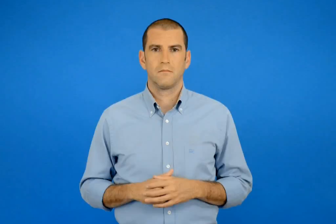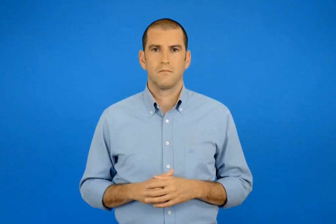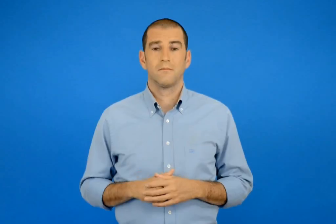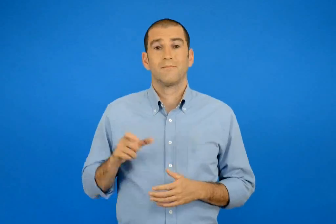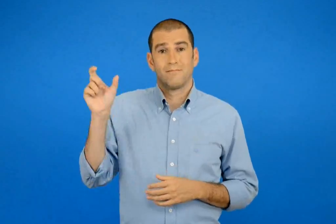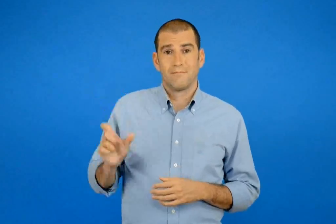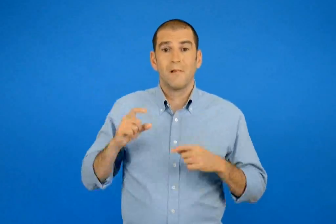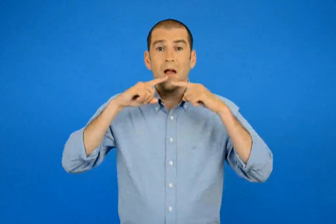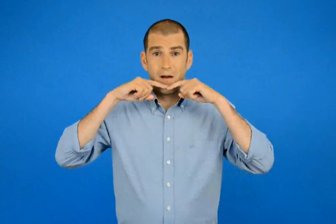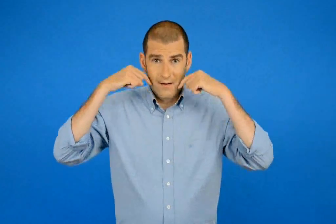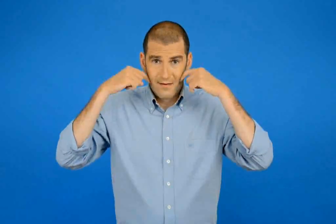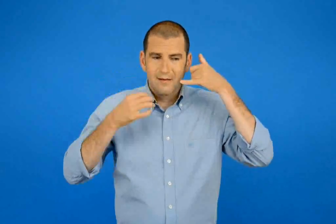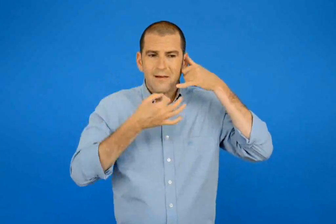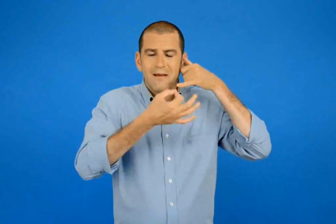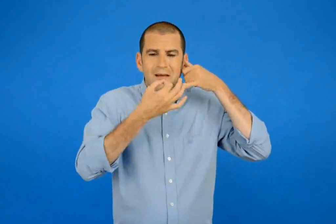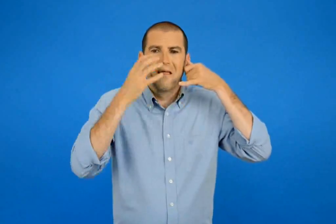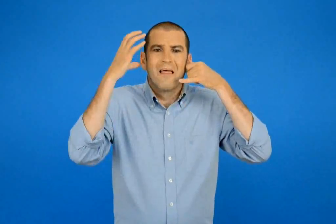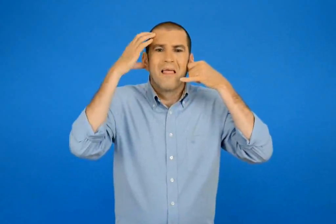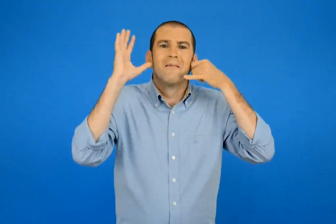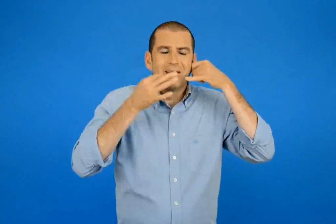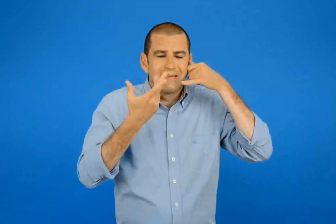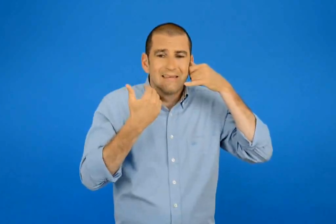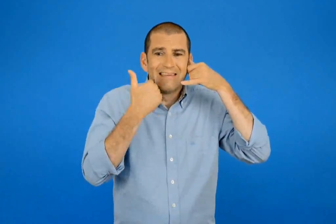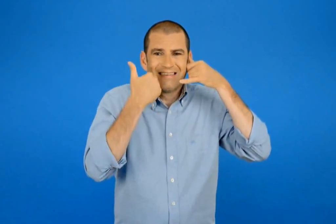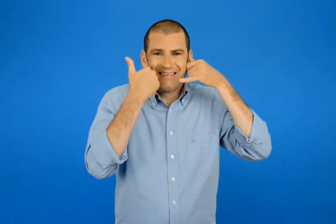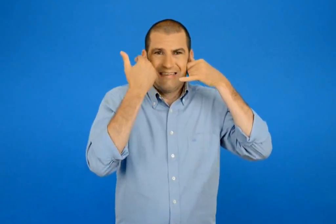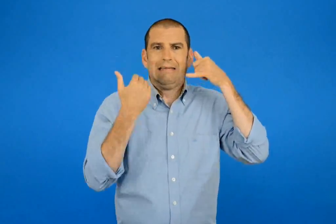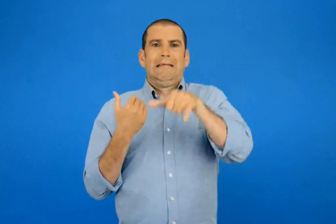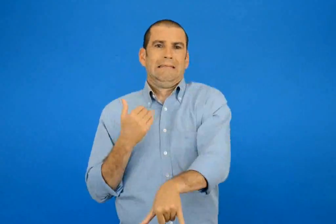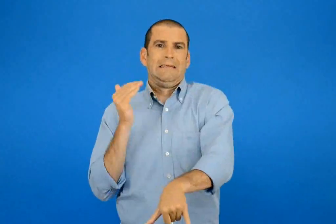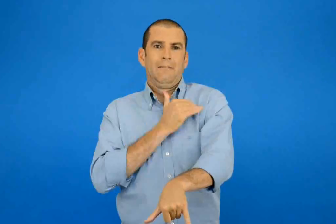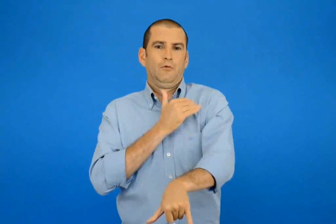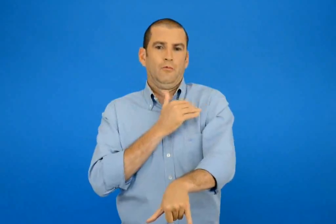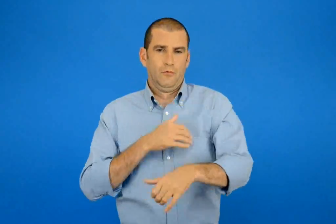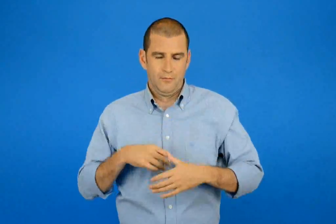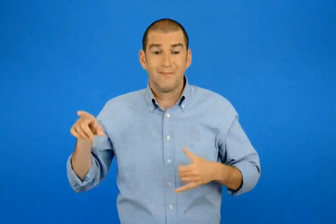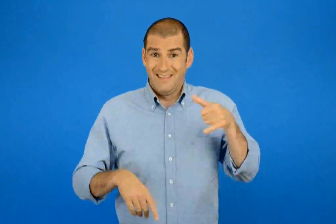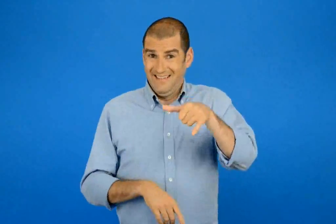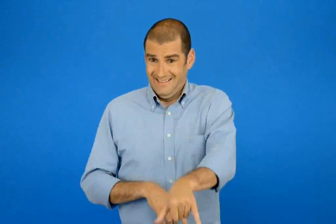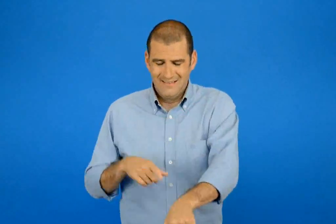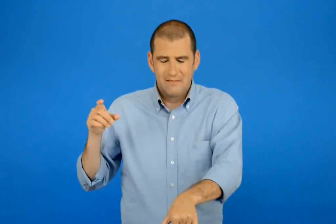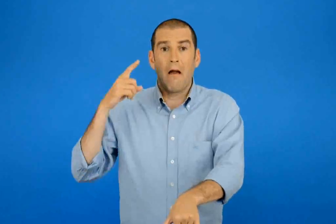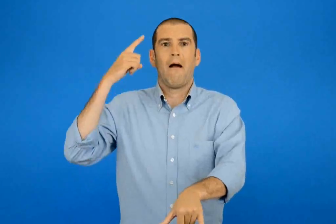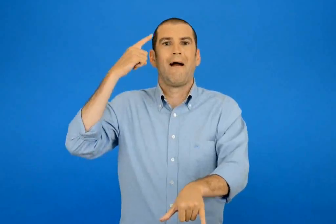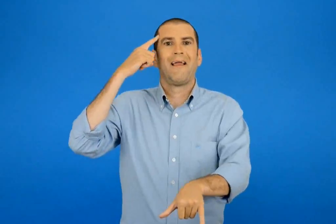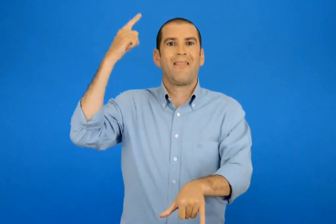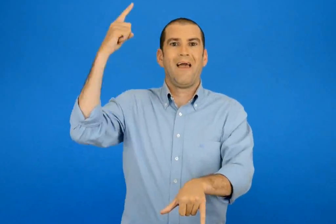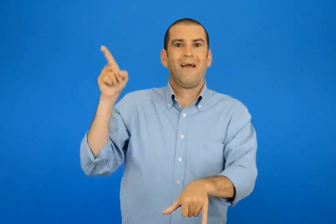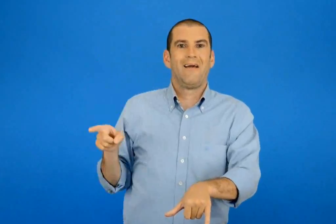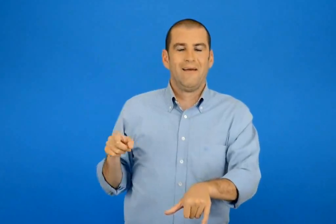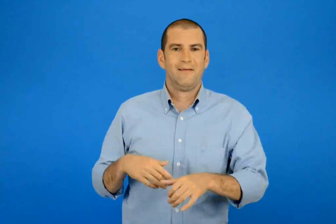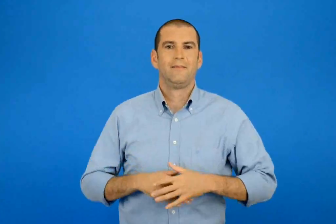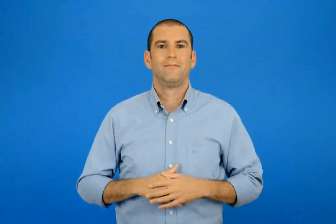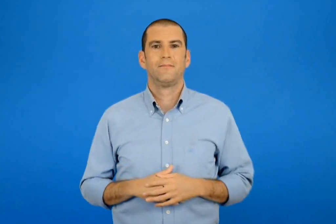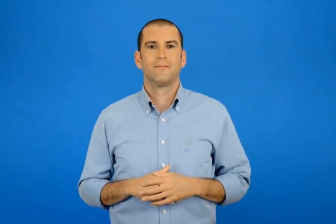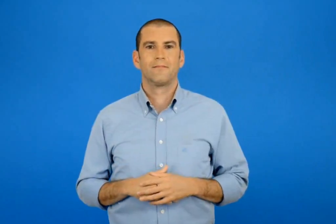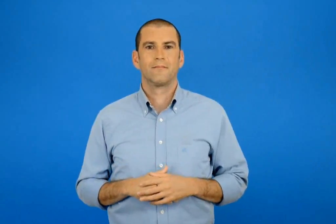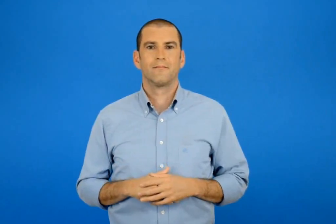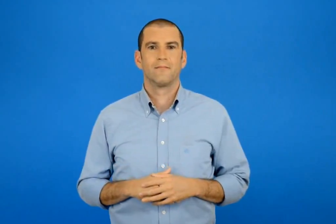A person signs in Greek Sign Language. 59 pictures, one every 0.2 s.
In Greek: η χαρά δε θυμόταν τι έπρεπε να πει ντράπηκε και έκλεισε βιαστικά το τηλέφωνο μόλις το έκλεισε της ήρθε μια ιδέα
